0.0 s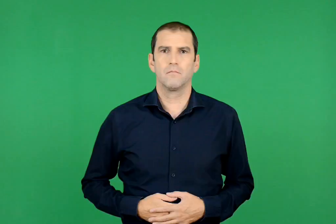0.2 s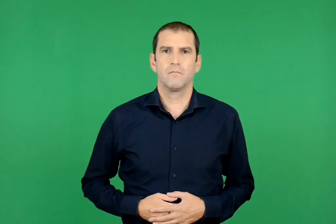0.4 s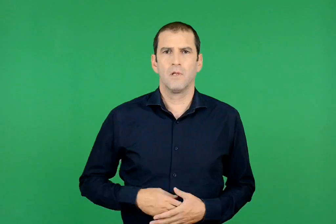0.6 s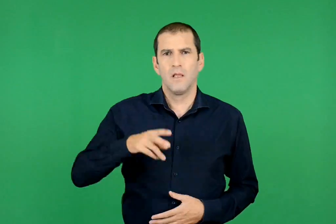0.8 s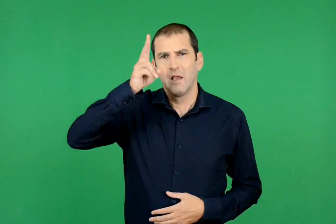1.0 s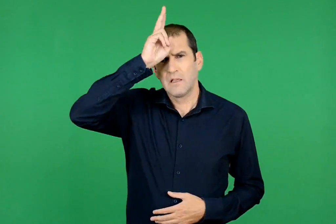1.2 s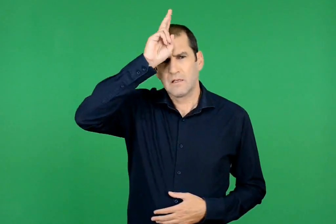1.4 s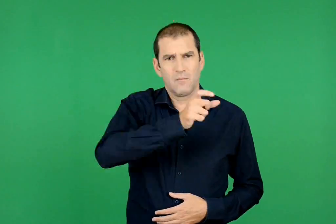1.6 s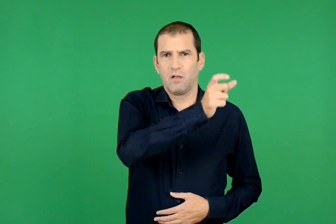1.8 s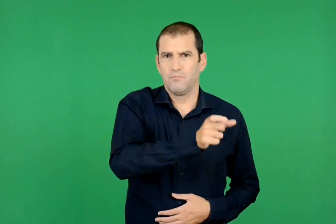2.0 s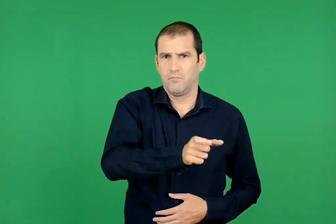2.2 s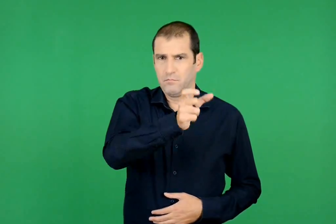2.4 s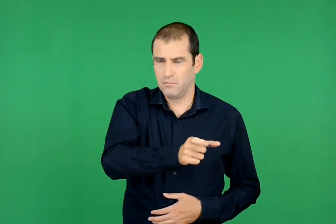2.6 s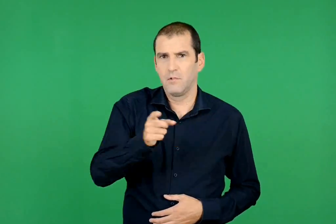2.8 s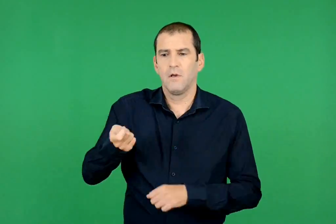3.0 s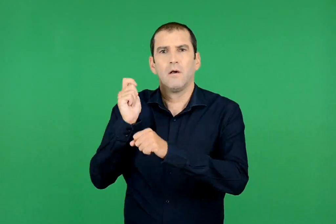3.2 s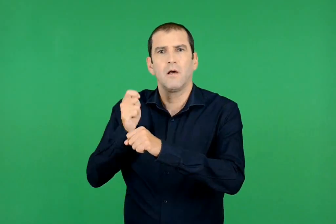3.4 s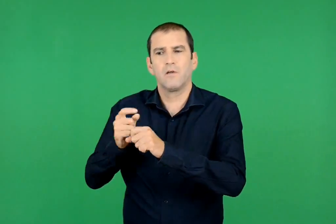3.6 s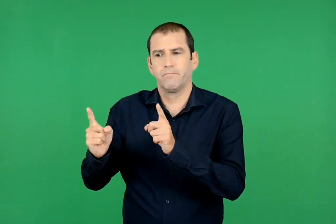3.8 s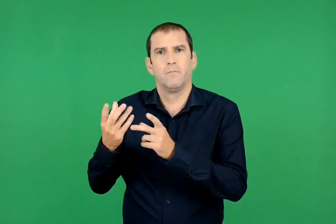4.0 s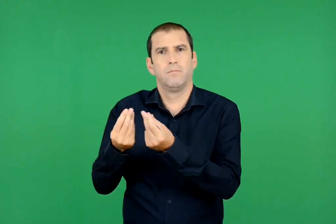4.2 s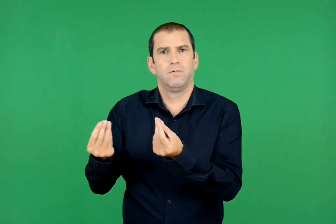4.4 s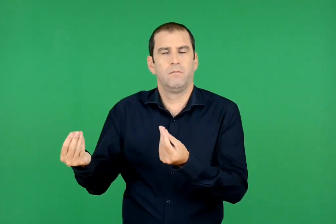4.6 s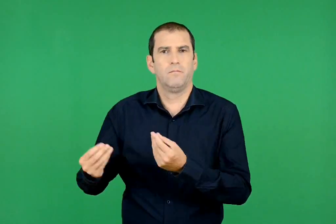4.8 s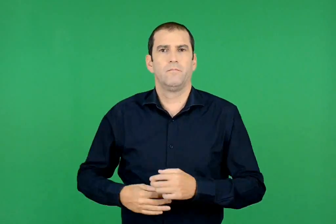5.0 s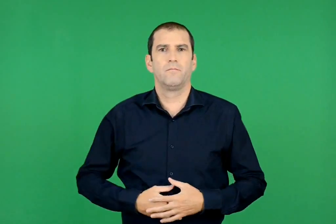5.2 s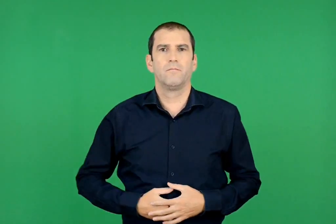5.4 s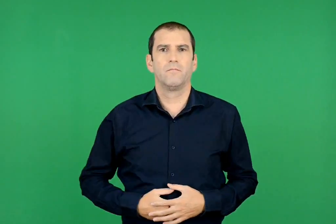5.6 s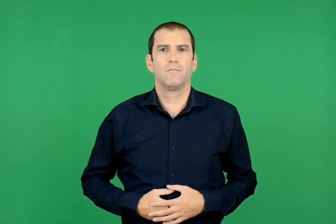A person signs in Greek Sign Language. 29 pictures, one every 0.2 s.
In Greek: οι γερμανοί και οι πρόκες
